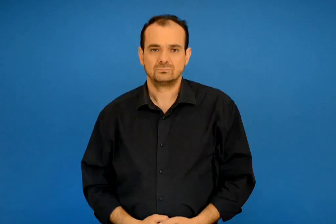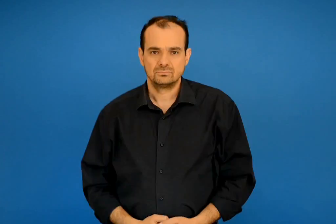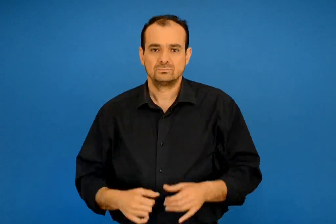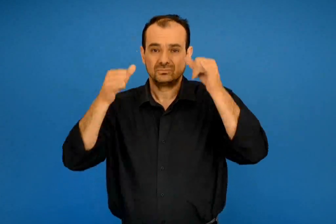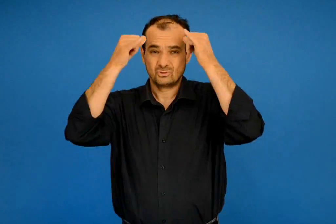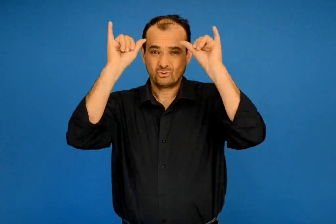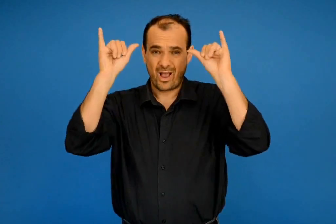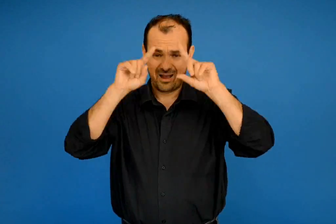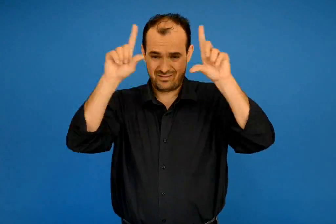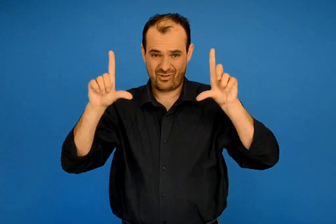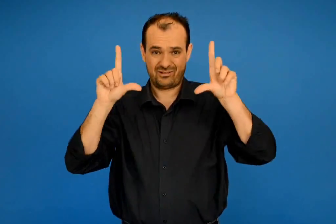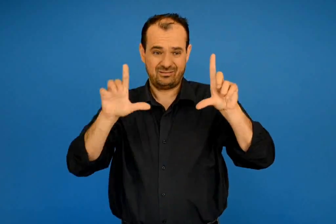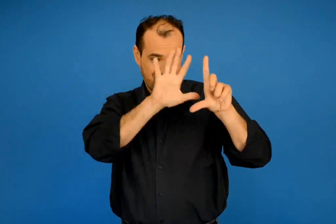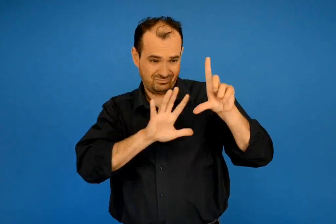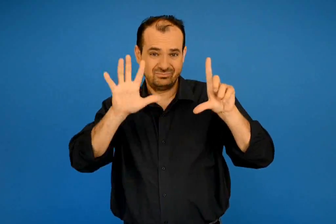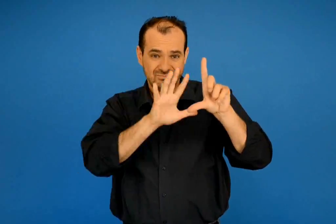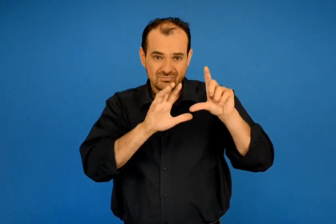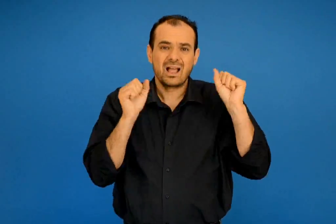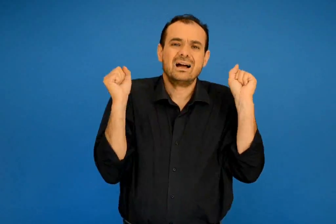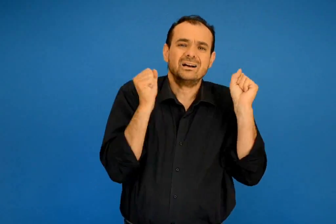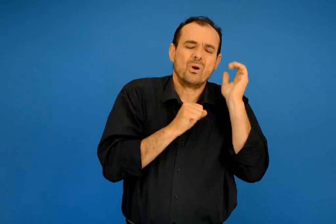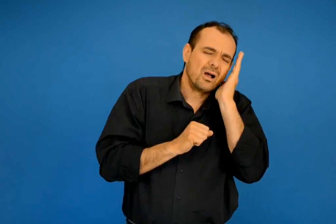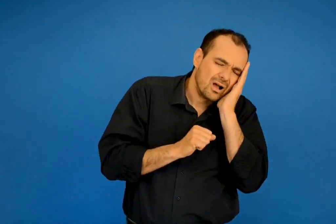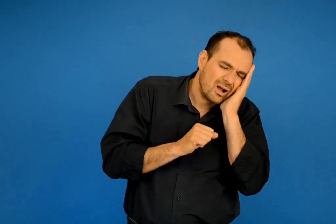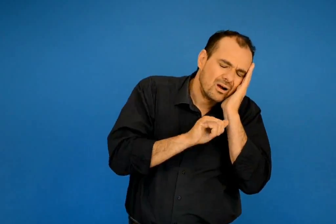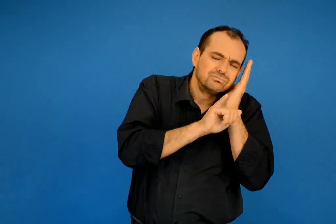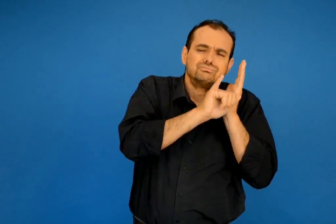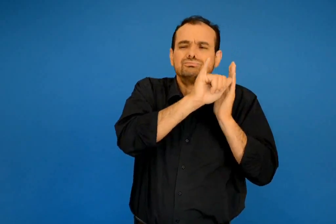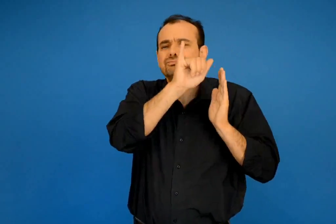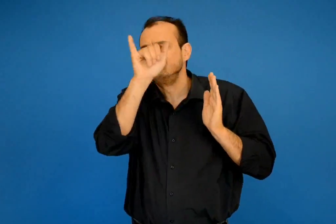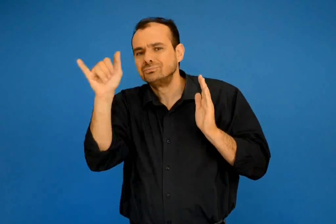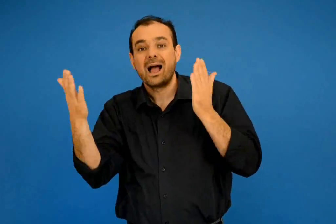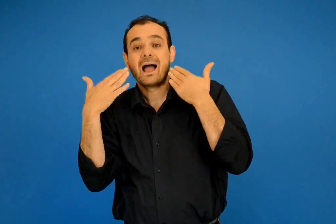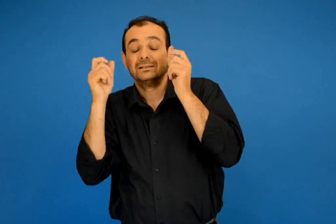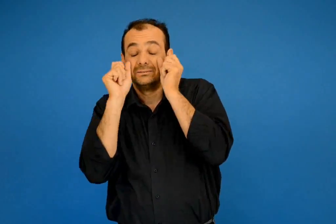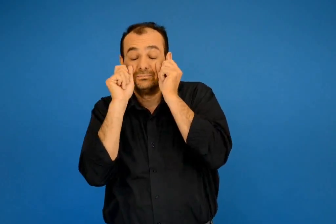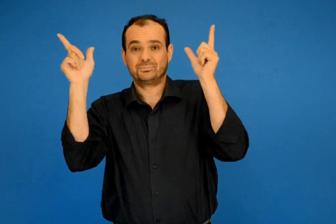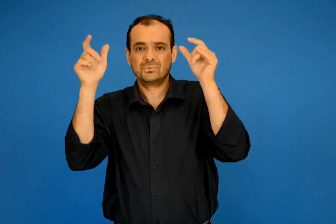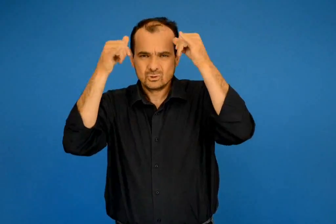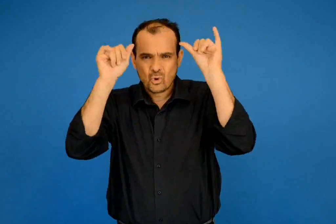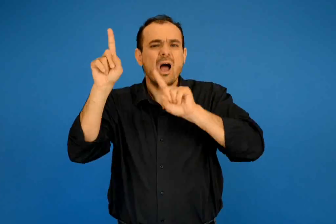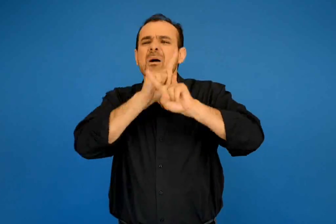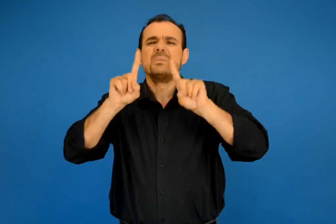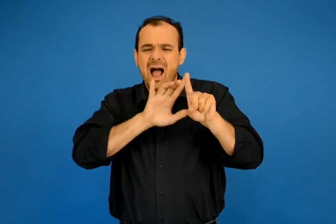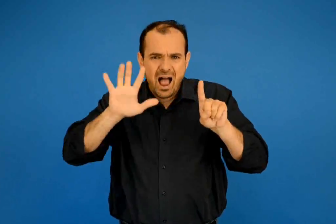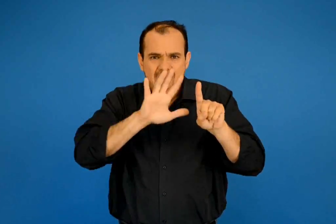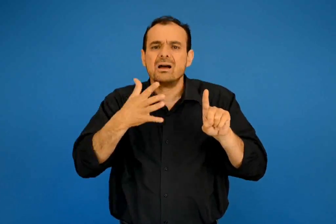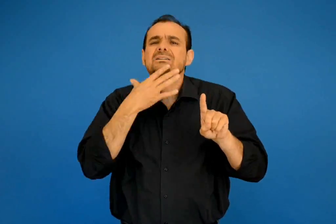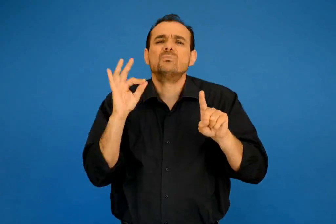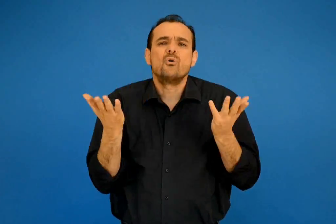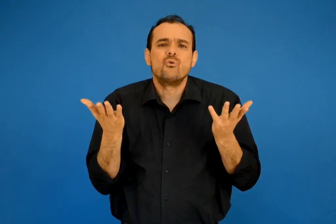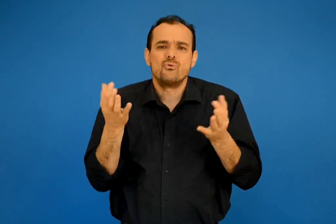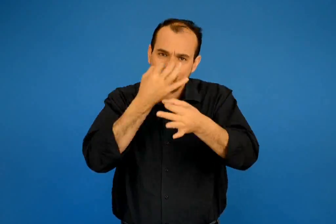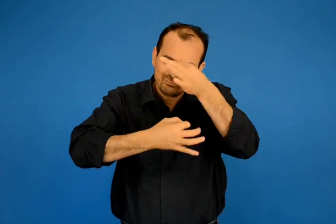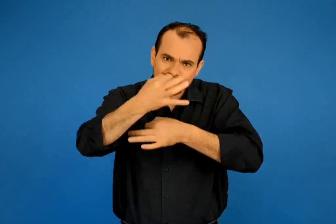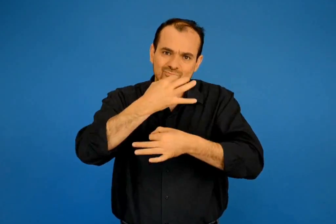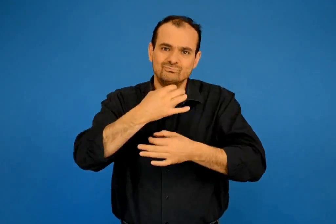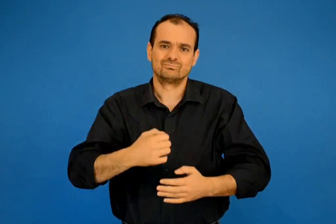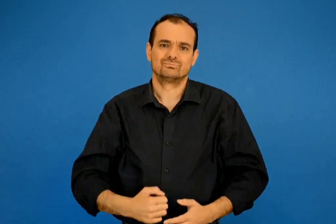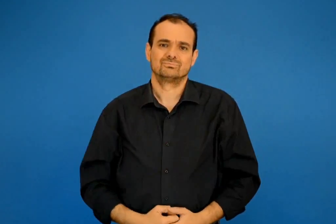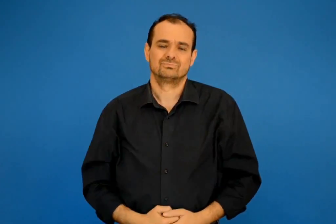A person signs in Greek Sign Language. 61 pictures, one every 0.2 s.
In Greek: ποιά ζώα από αυτά που βλέπεις στον παρακάτω πίνακα κοιμούνται το χειμώνα και ξυπνούν την άνοιξη ; γιατί συμβαίνει αυτό ;
